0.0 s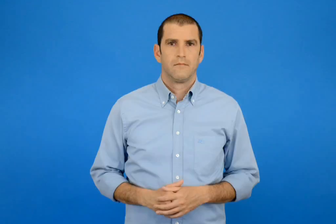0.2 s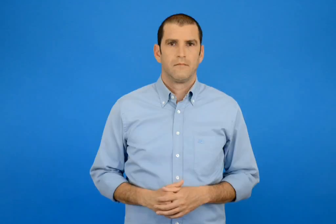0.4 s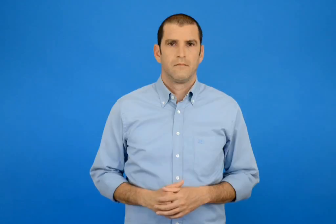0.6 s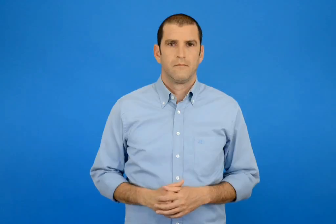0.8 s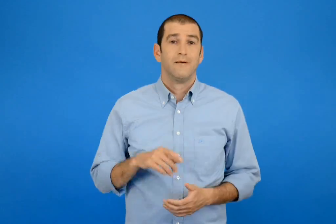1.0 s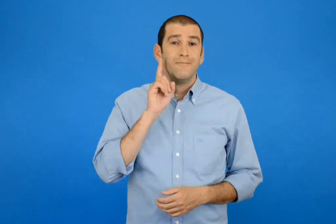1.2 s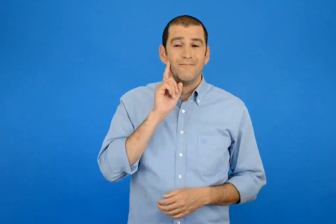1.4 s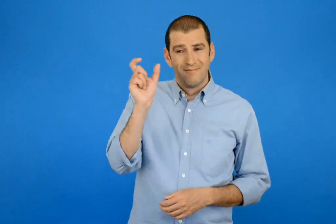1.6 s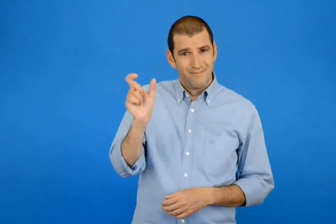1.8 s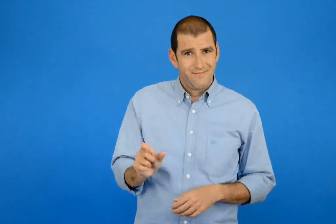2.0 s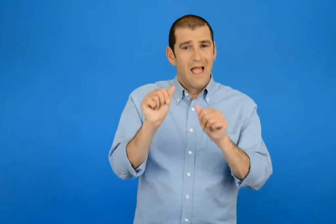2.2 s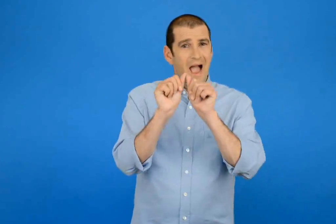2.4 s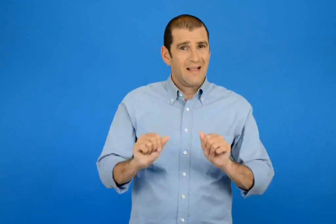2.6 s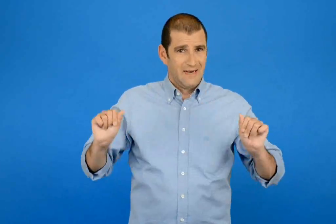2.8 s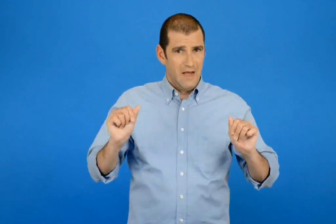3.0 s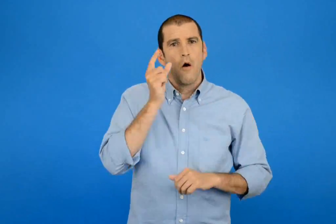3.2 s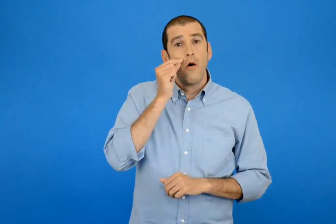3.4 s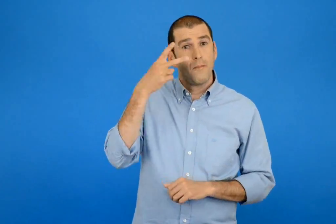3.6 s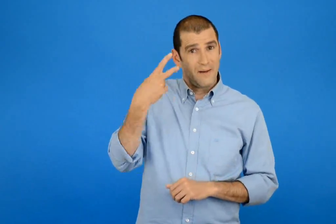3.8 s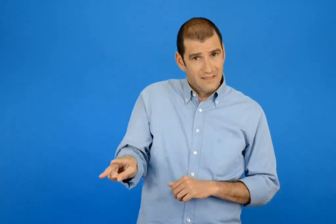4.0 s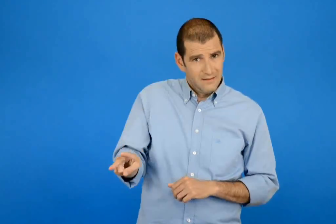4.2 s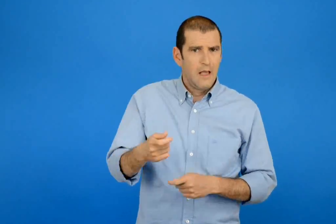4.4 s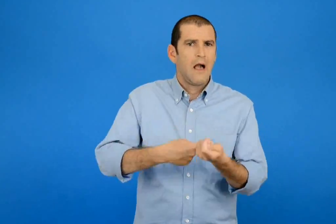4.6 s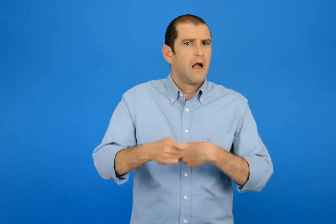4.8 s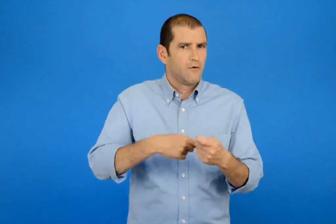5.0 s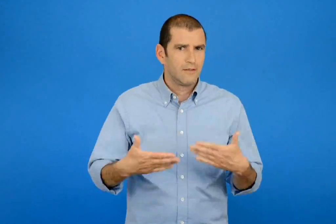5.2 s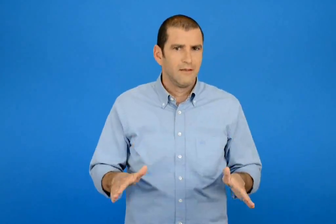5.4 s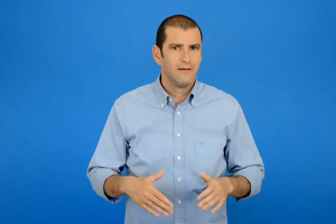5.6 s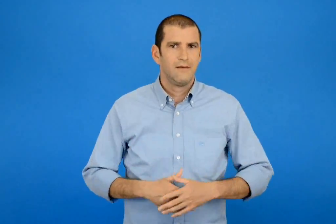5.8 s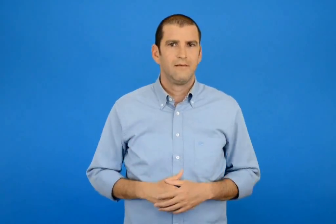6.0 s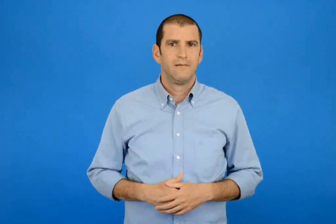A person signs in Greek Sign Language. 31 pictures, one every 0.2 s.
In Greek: ο πατέρας της ανεζίνας αγόρασε
